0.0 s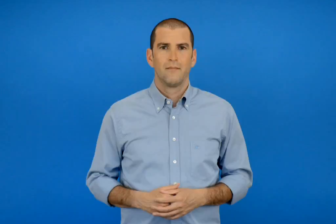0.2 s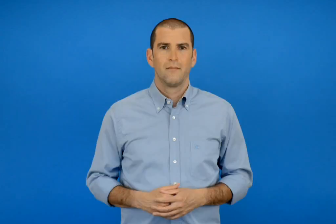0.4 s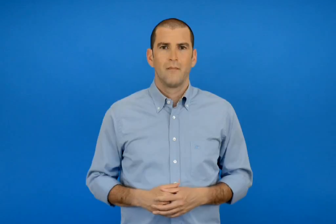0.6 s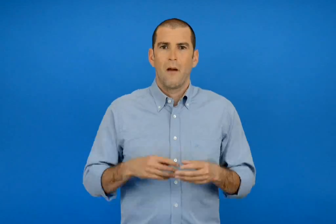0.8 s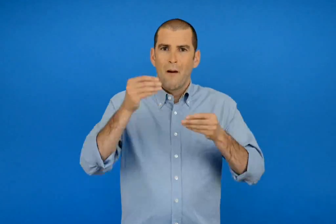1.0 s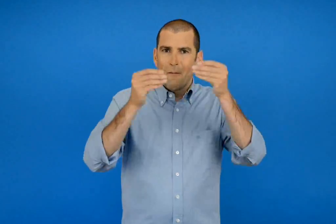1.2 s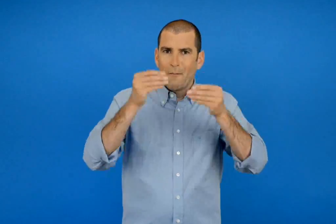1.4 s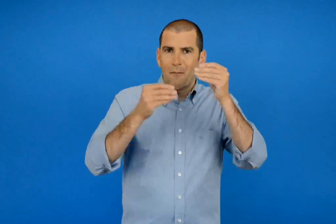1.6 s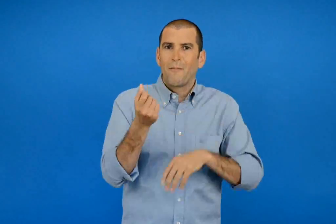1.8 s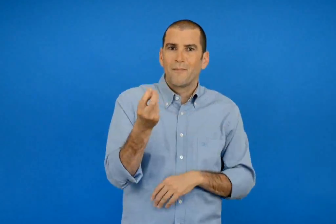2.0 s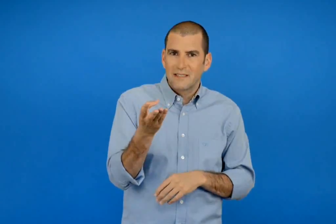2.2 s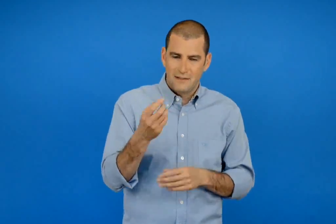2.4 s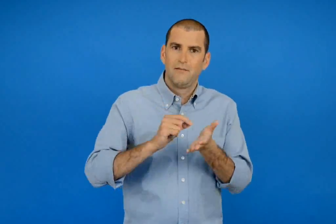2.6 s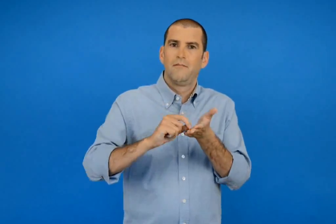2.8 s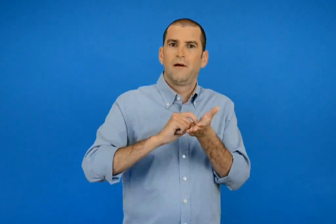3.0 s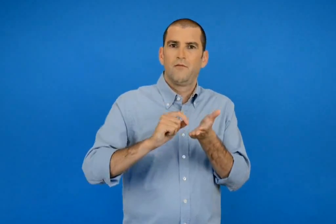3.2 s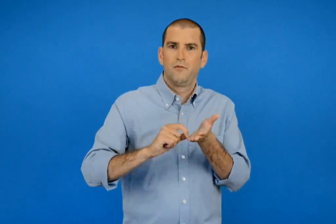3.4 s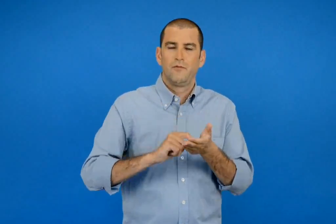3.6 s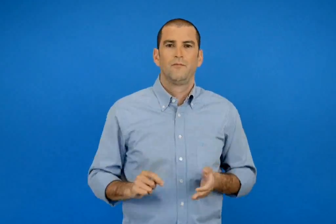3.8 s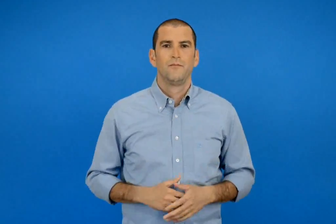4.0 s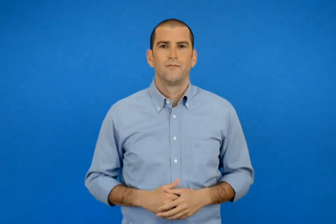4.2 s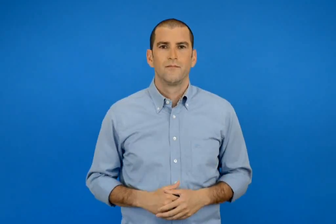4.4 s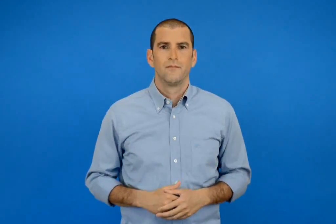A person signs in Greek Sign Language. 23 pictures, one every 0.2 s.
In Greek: υπολογίζω και γράφω τις πράξεις
